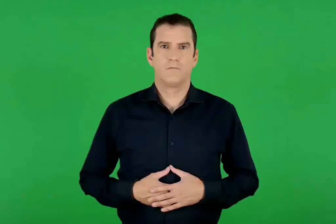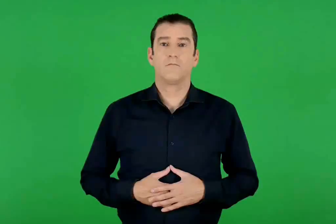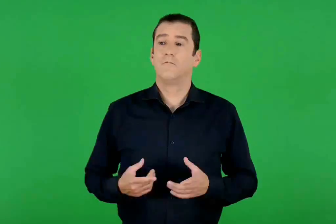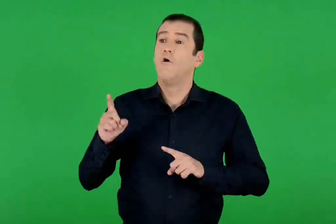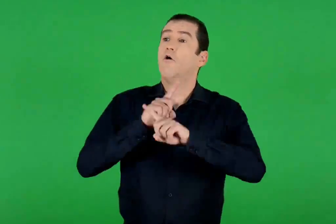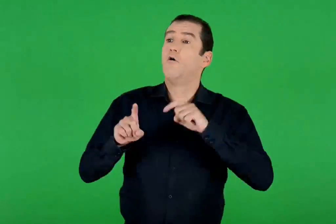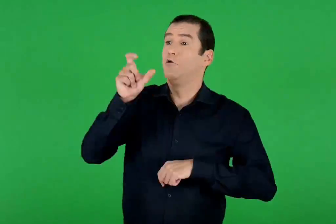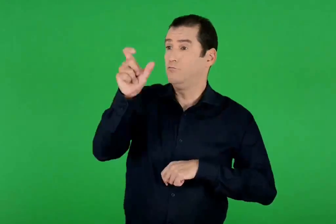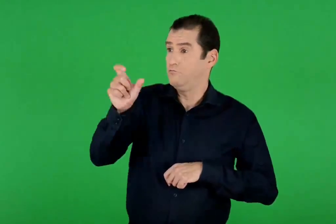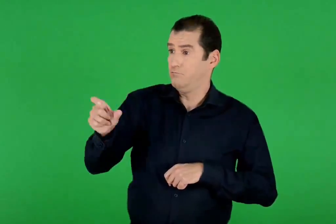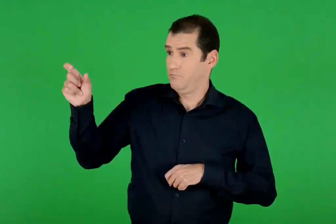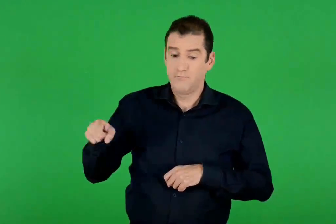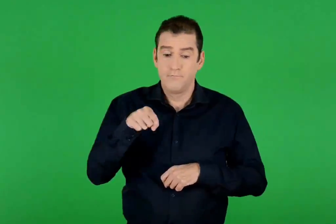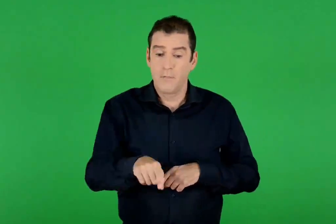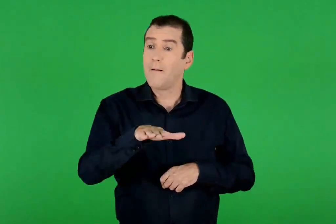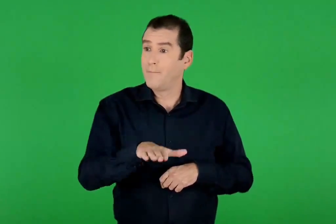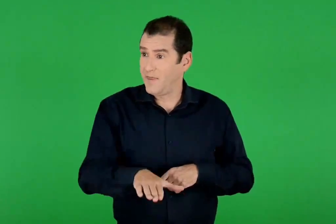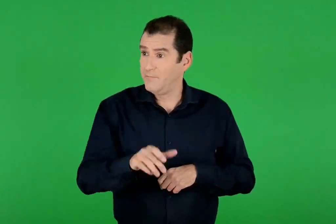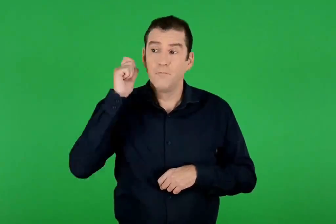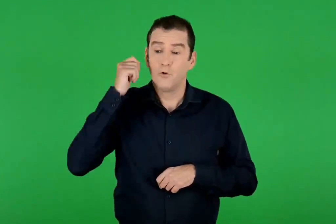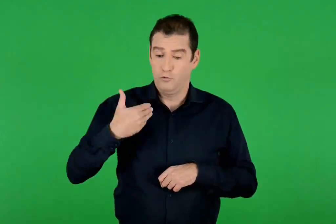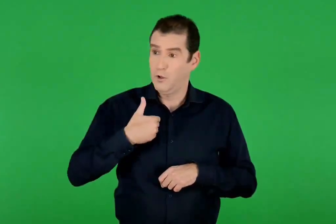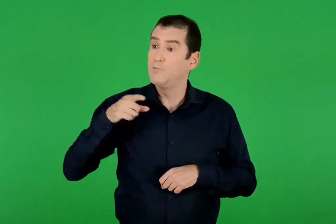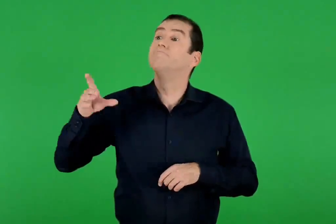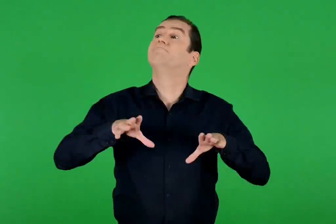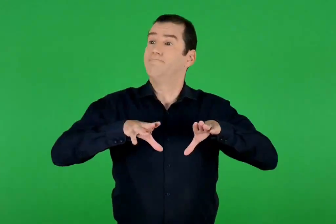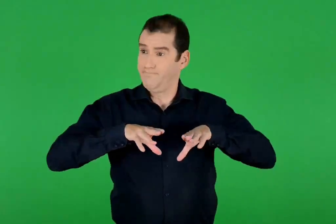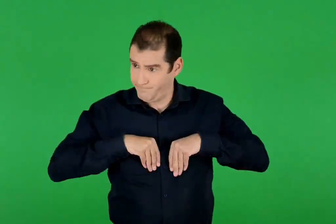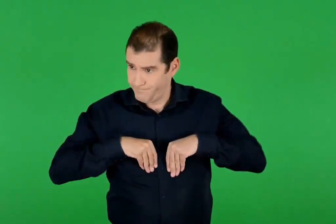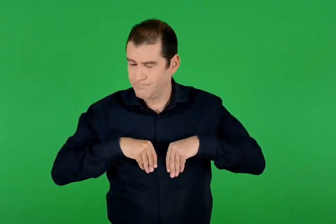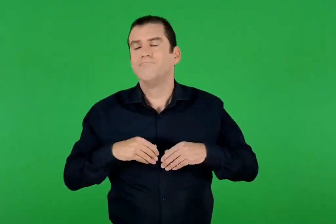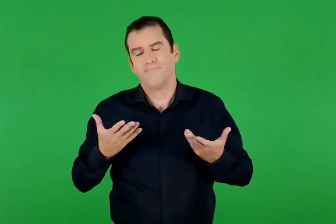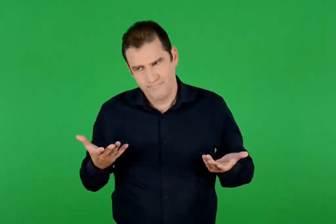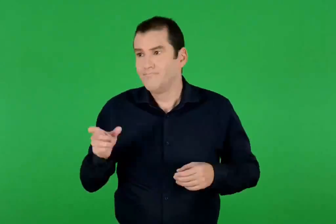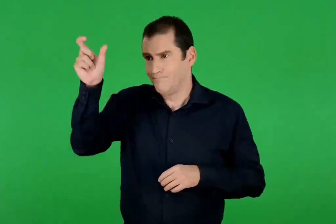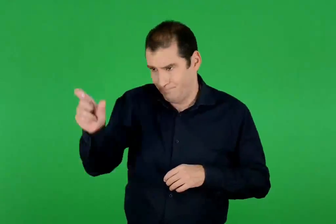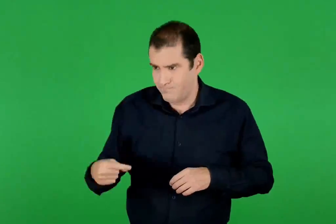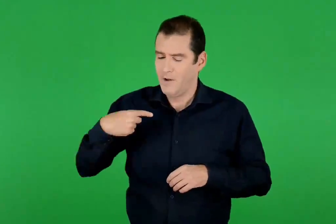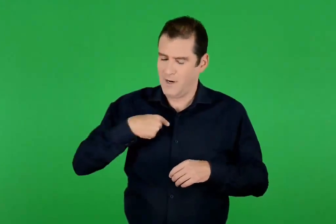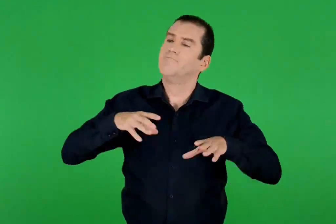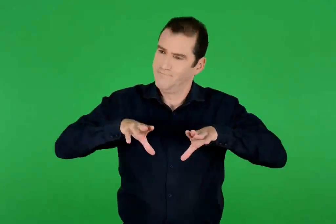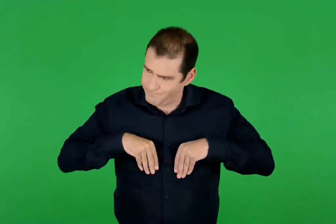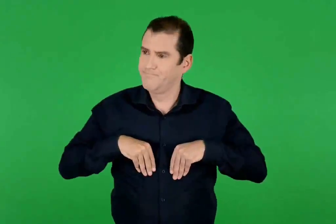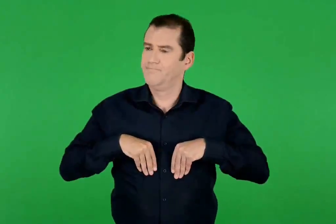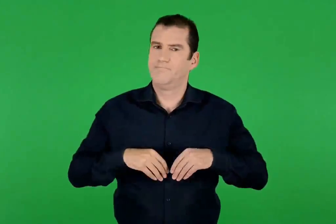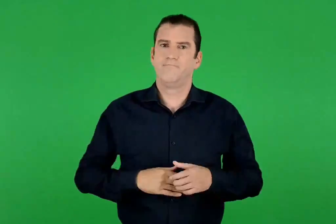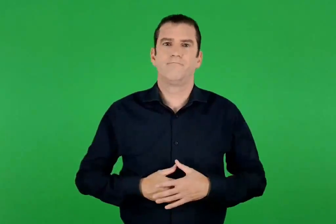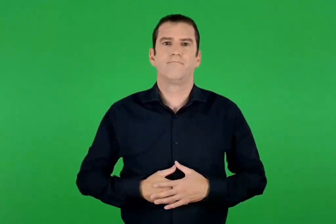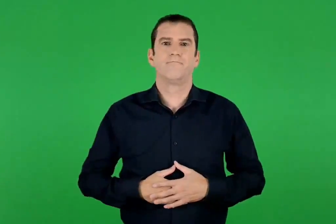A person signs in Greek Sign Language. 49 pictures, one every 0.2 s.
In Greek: και όποιος δεχτεί ένα τέτοιο παιδί στο όνομά μου , δέχεται εμένα τον ίδιο
